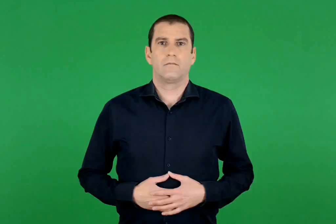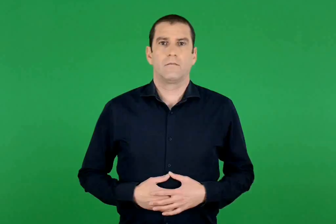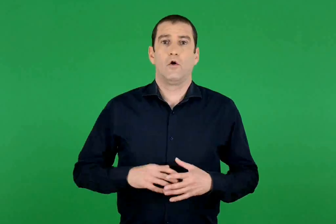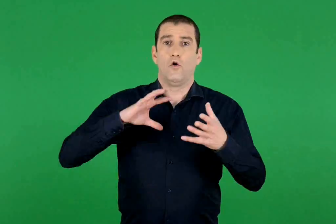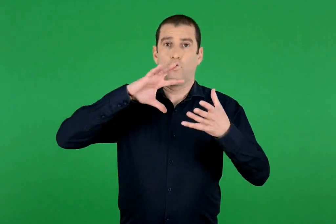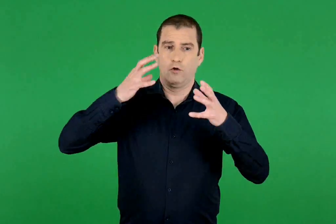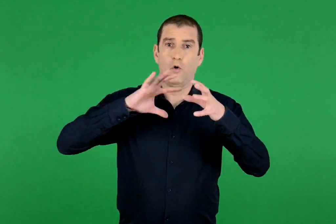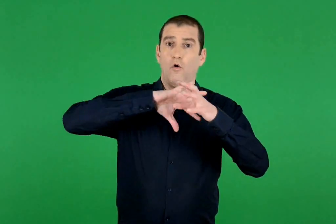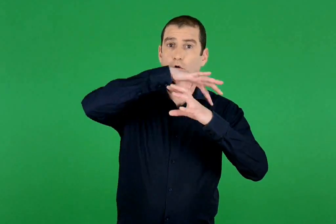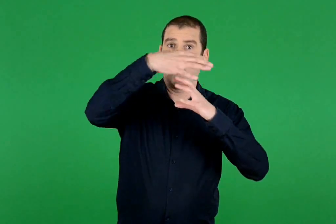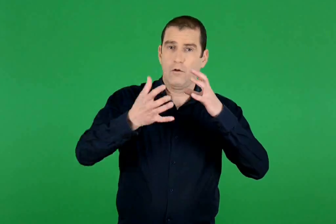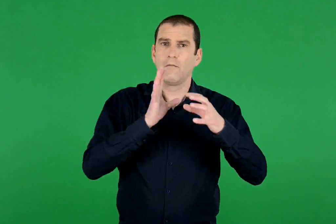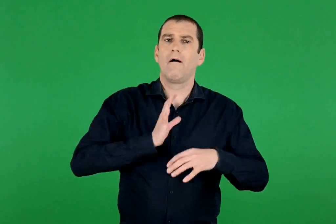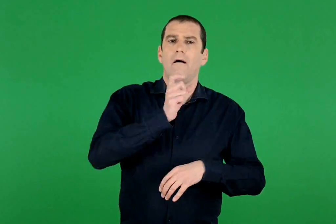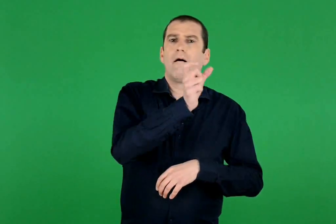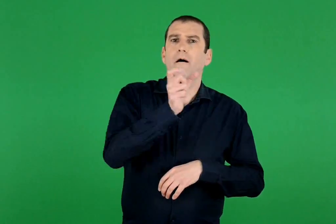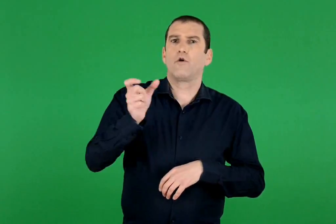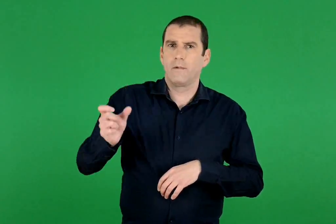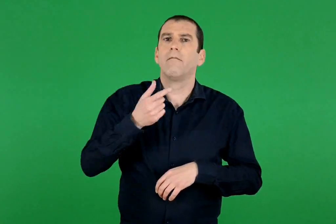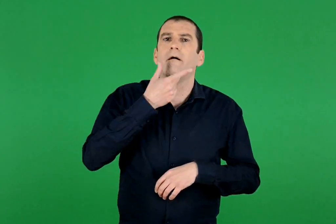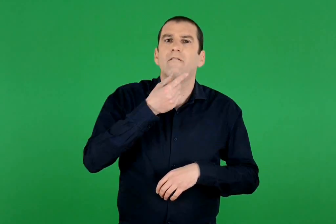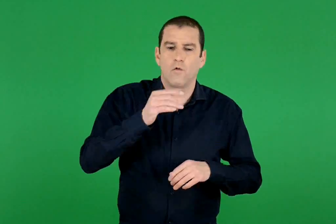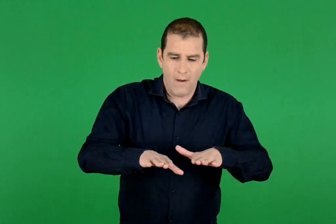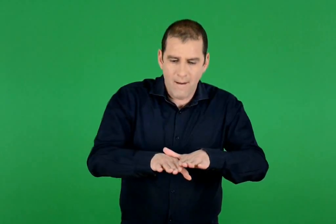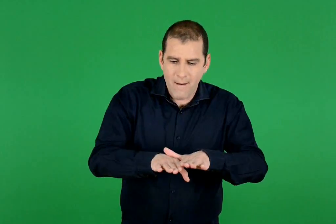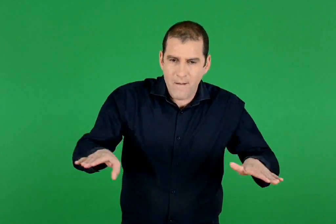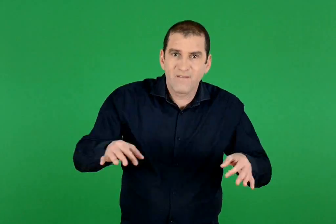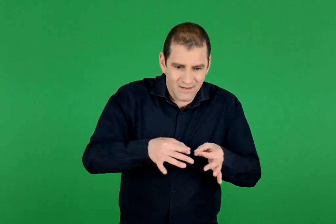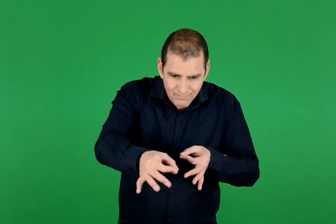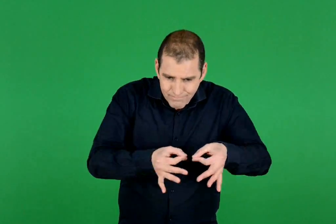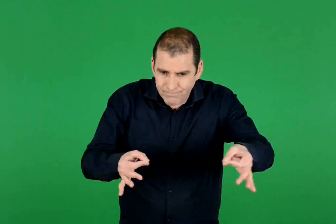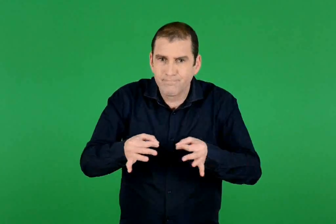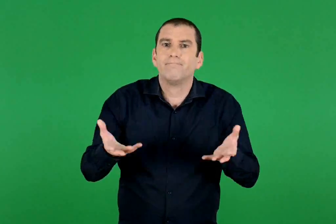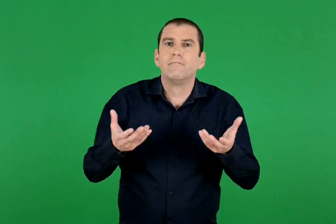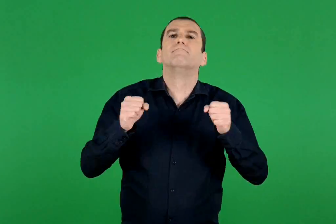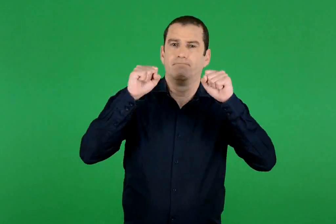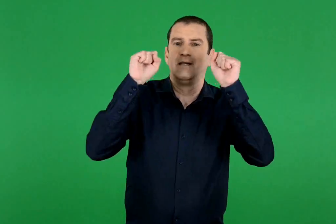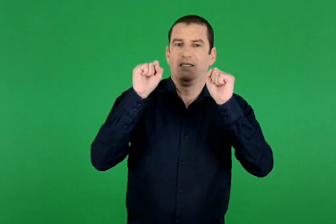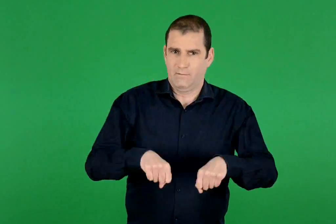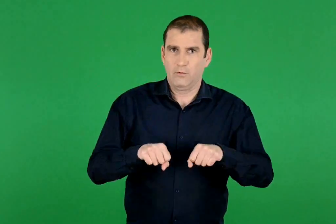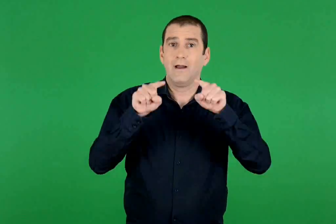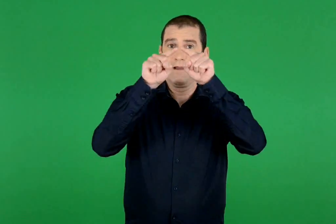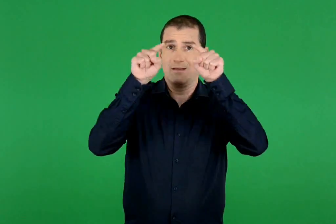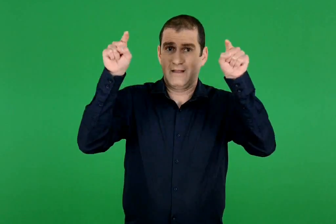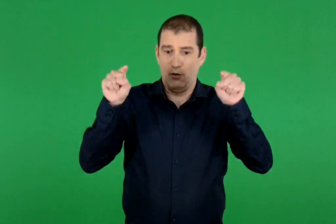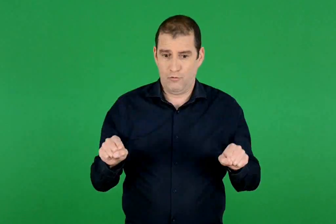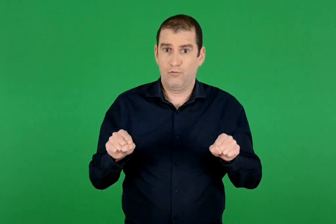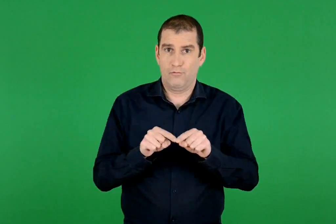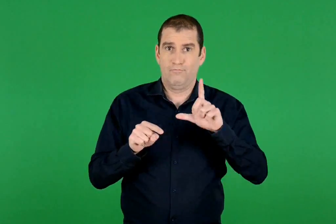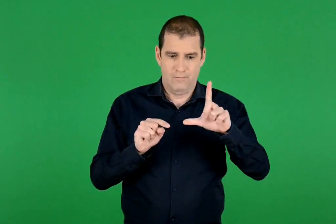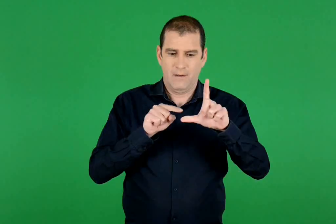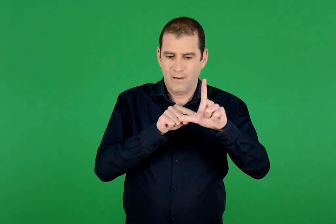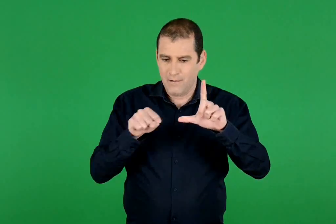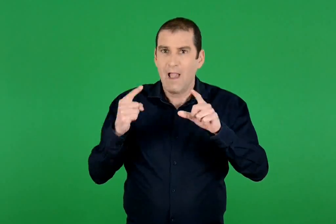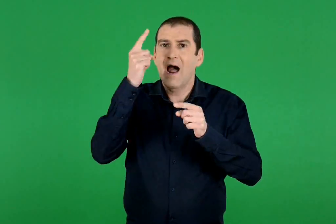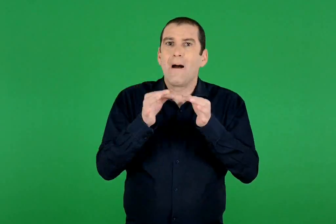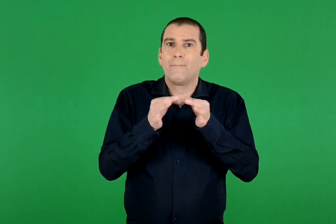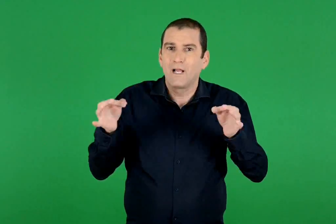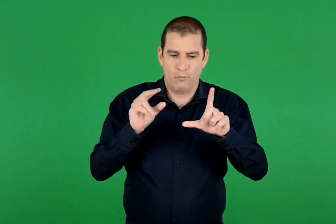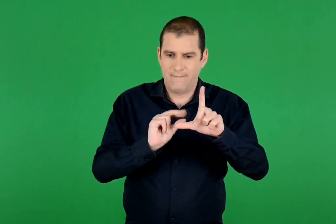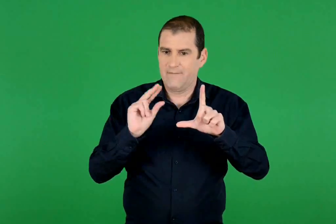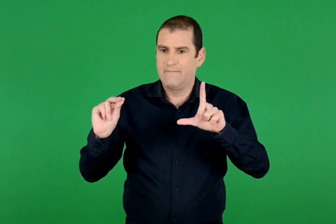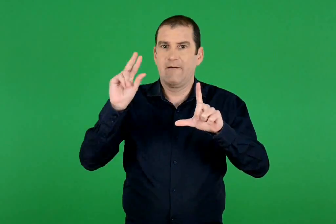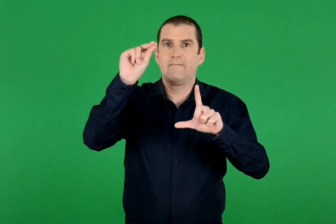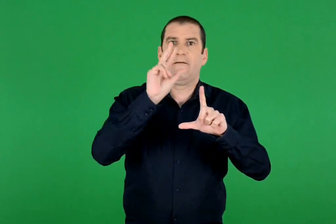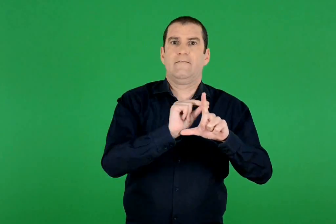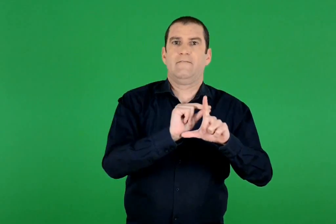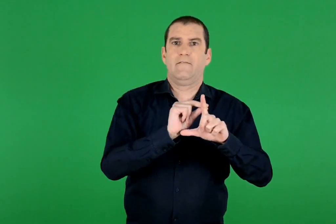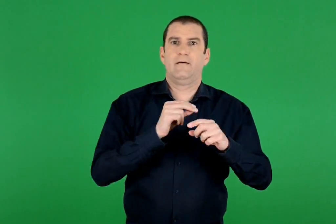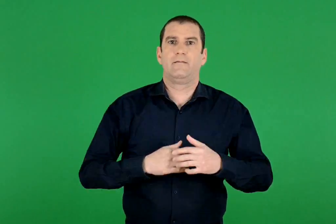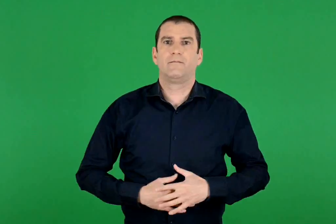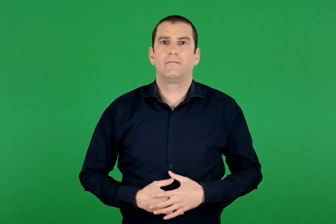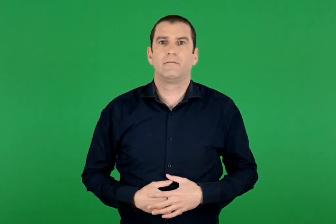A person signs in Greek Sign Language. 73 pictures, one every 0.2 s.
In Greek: για να διευκολύνονται οι άνθρωποι σε όλο τον κόσμο , συμφώνησαν να χρησιμοποιούν για τις μετρήσεις της επιφάνειας ένα τετράγωνο με πλευρές ίσες με 1 μέτρο
